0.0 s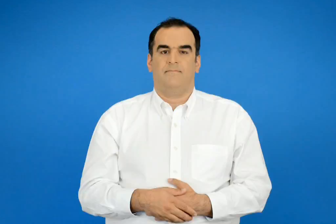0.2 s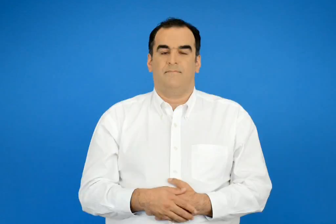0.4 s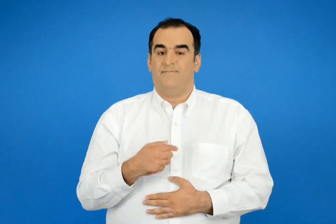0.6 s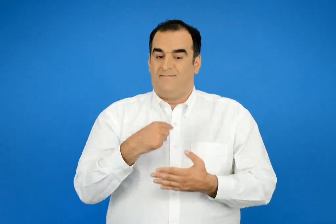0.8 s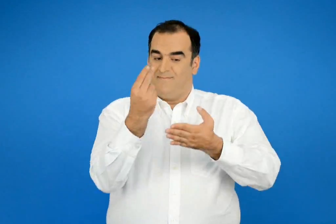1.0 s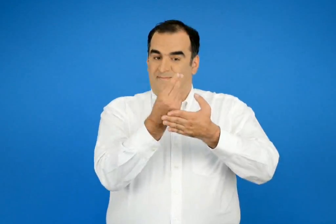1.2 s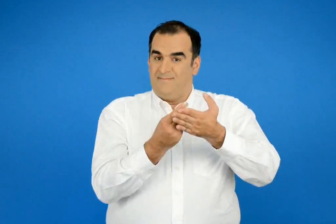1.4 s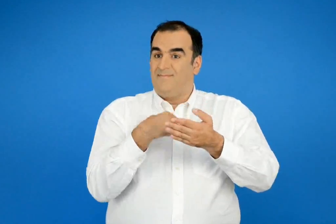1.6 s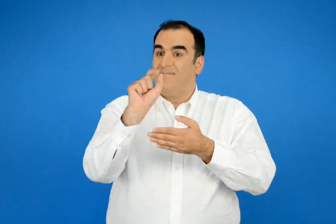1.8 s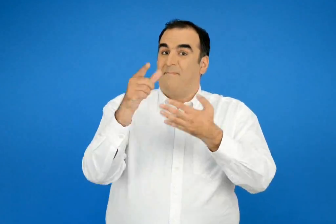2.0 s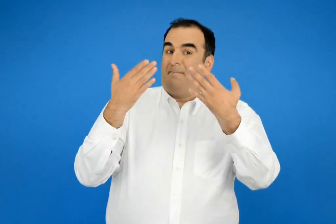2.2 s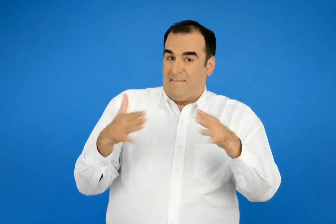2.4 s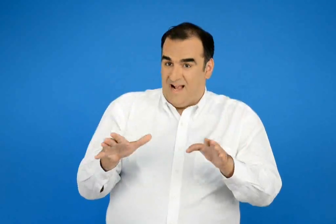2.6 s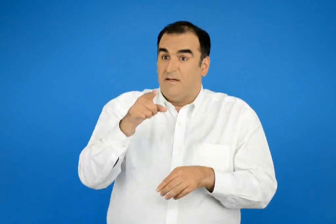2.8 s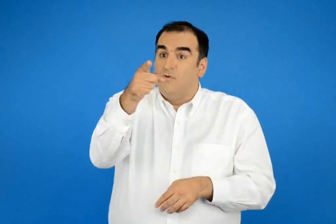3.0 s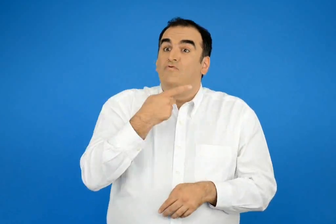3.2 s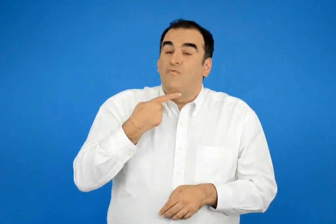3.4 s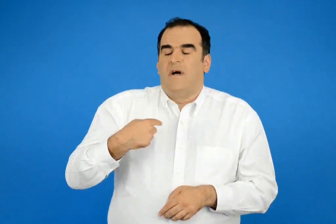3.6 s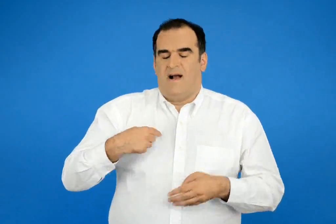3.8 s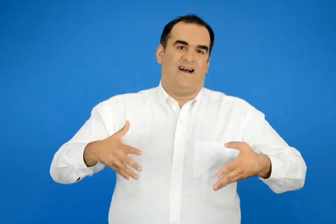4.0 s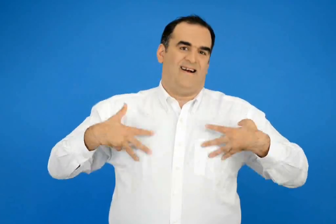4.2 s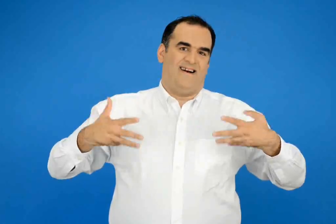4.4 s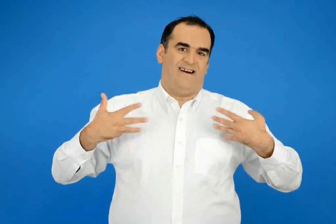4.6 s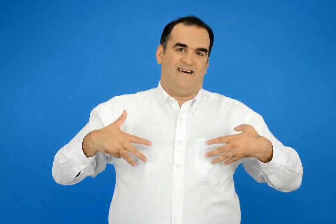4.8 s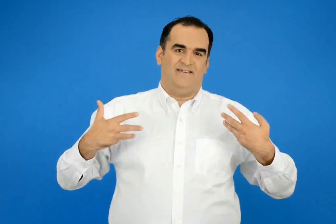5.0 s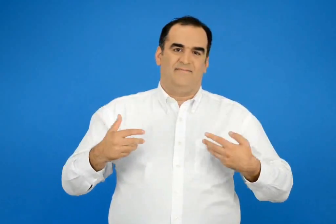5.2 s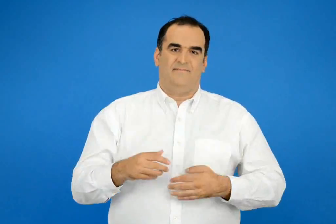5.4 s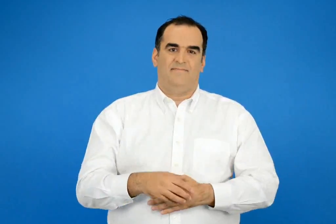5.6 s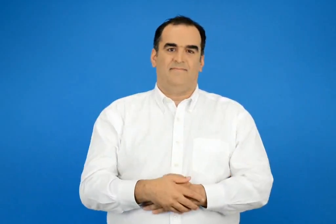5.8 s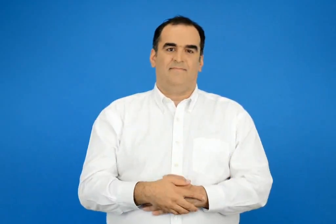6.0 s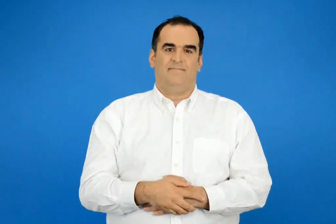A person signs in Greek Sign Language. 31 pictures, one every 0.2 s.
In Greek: χάρηκα πολύ που σας άρεσε η ζωγραφιά που σας έστειλα
